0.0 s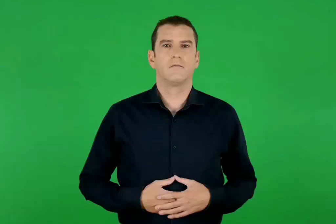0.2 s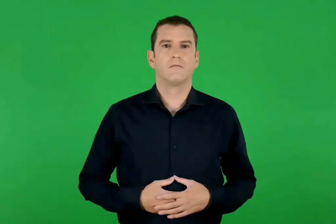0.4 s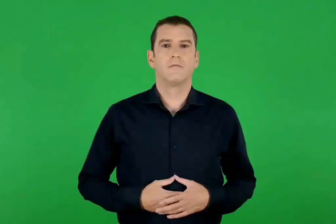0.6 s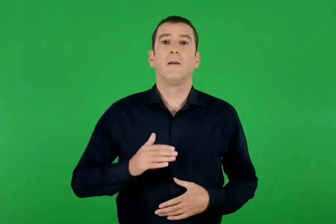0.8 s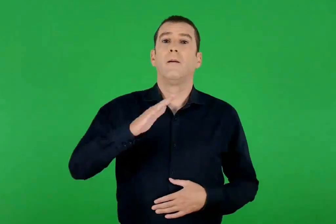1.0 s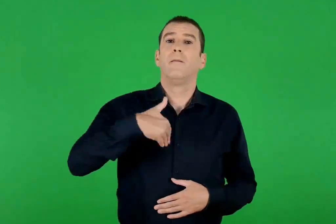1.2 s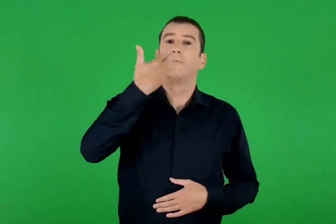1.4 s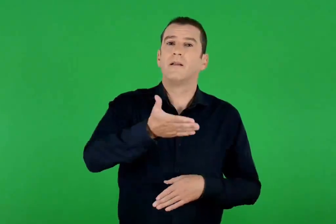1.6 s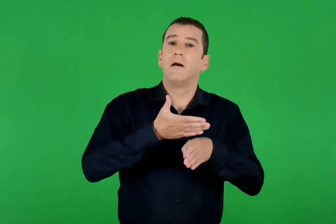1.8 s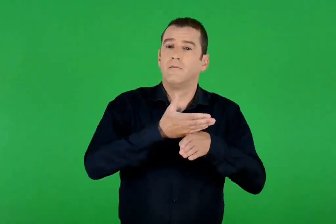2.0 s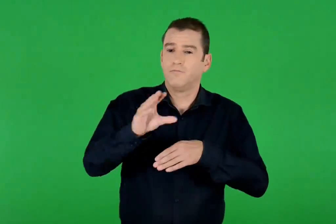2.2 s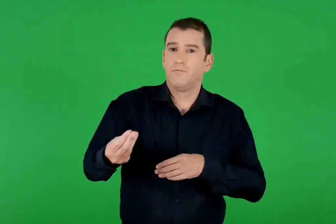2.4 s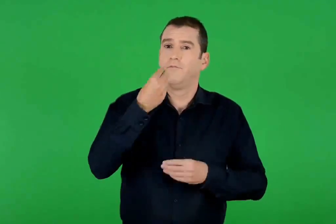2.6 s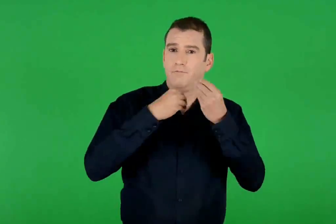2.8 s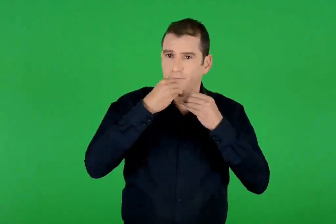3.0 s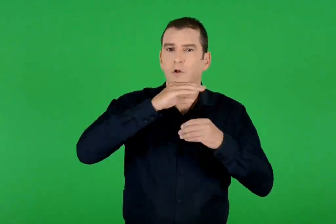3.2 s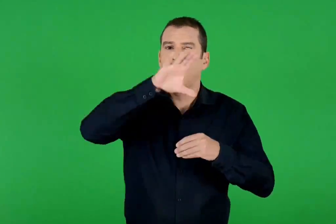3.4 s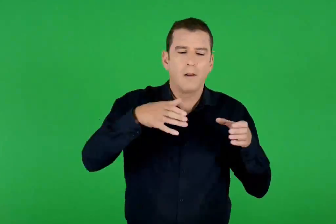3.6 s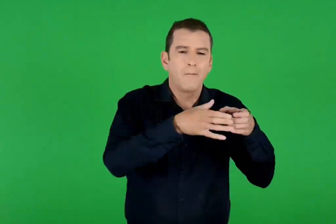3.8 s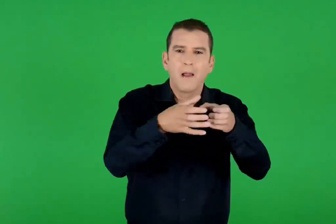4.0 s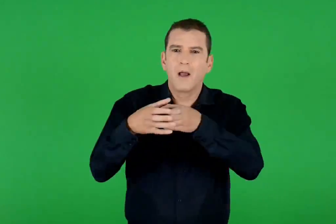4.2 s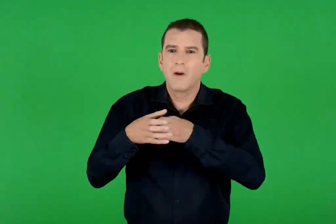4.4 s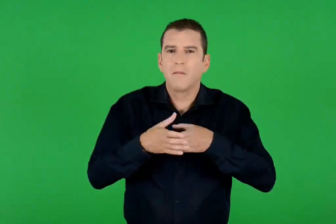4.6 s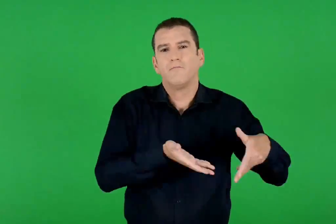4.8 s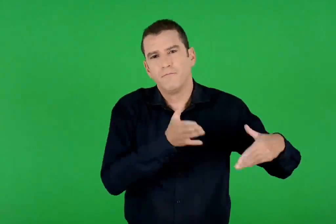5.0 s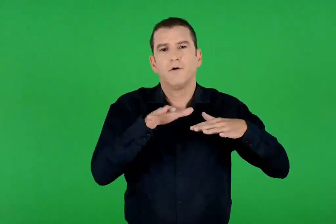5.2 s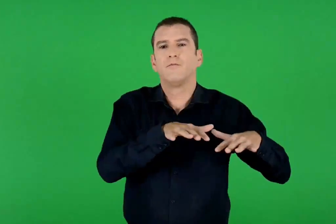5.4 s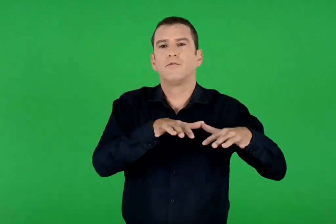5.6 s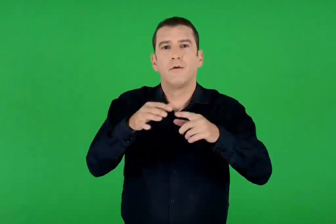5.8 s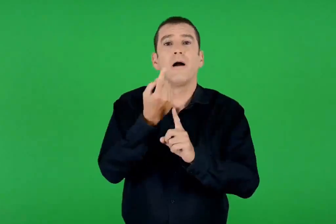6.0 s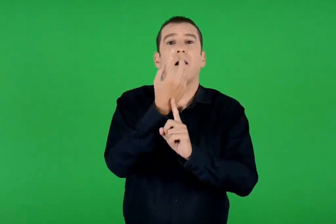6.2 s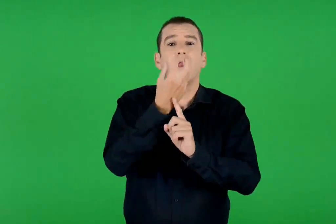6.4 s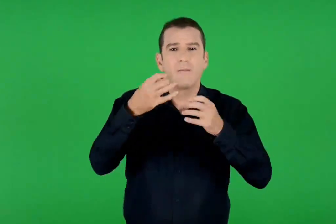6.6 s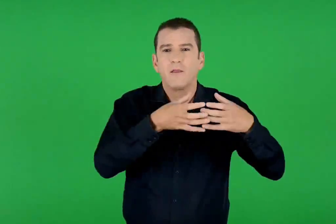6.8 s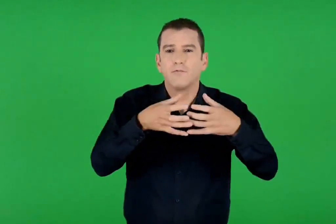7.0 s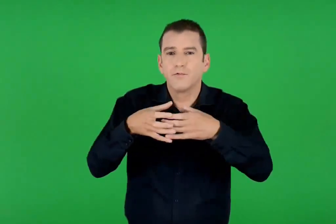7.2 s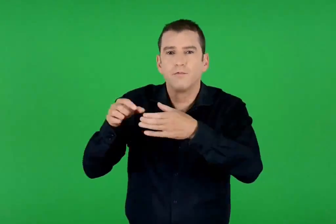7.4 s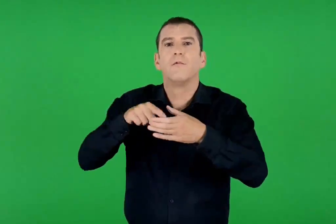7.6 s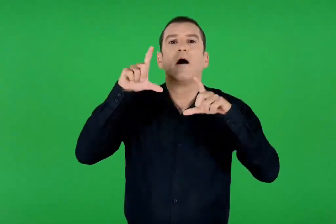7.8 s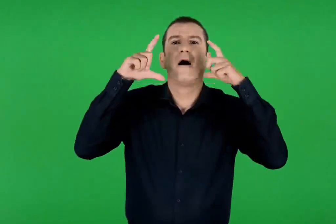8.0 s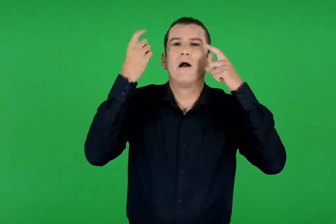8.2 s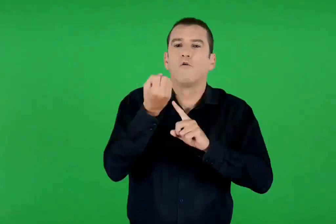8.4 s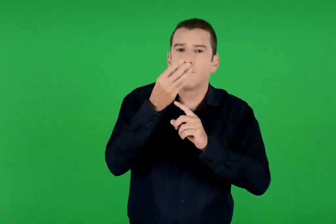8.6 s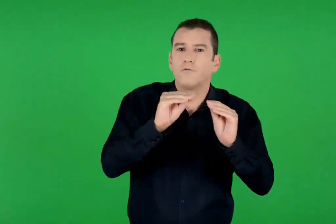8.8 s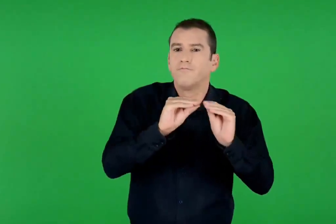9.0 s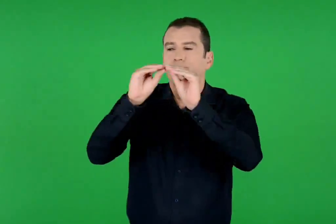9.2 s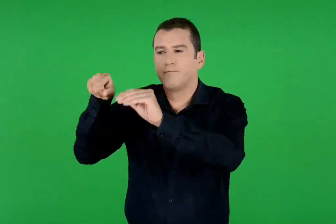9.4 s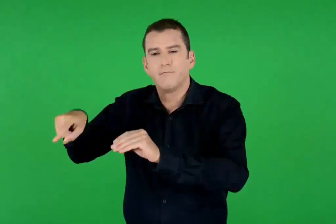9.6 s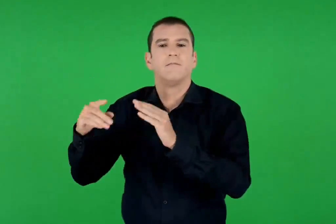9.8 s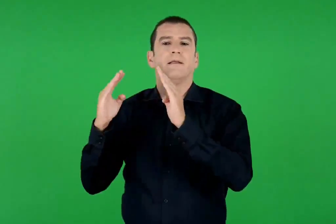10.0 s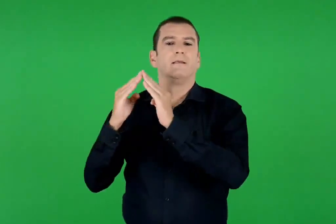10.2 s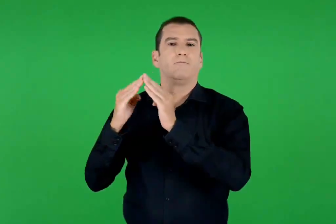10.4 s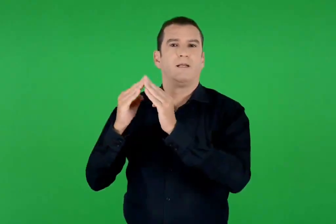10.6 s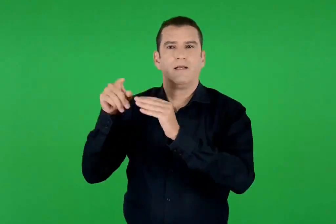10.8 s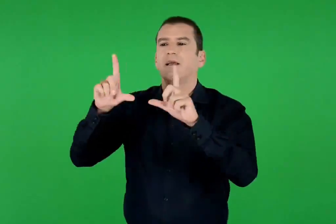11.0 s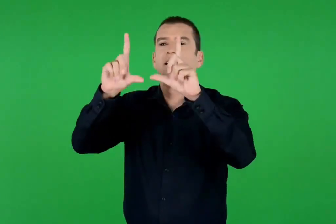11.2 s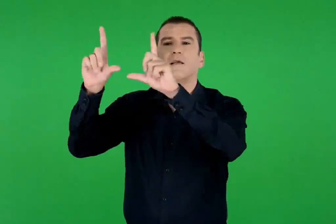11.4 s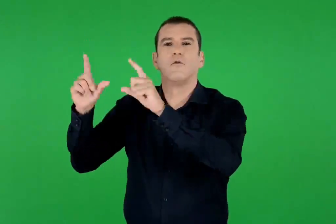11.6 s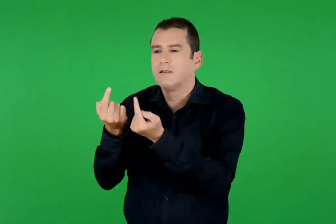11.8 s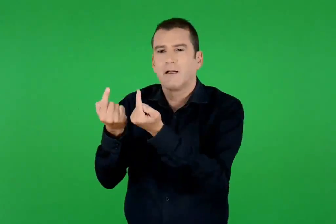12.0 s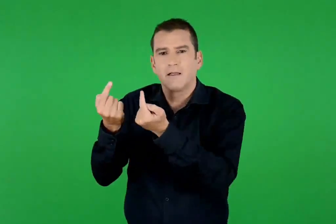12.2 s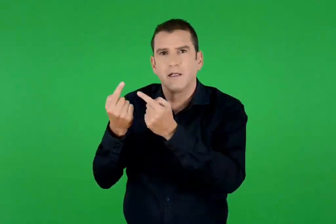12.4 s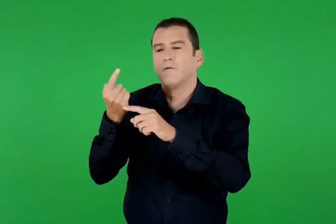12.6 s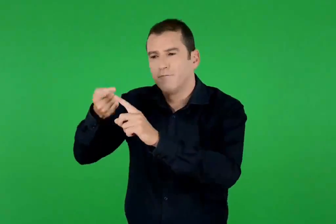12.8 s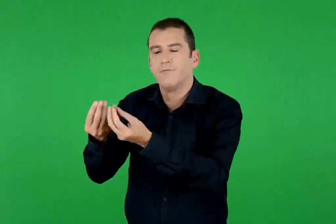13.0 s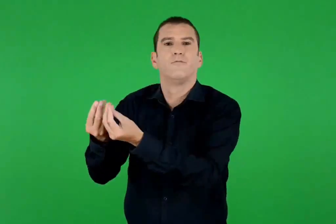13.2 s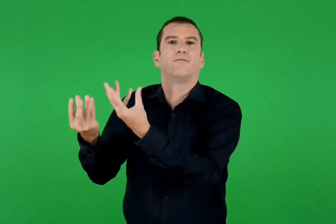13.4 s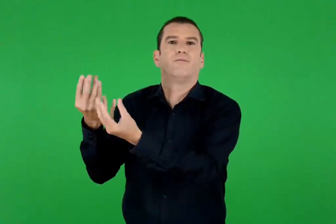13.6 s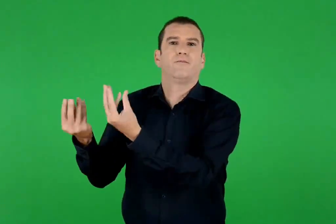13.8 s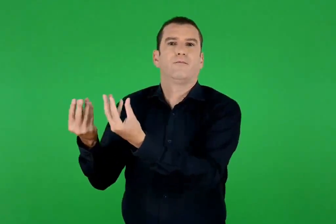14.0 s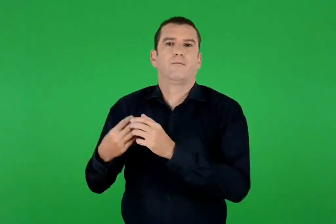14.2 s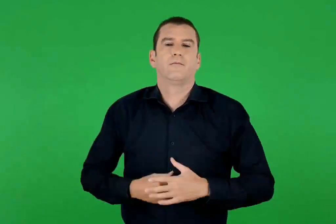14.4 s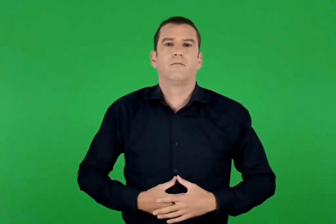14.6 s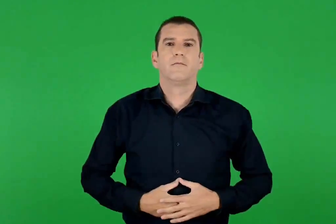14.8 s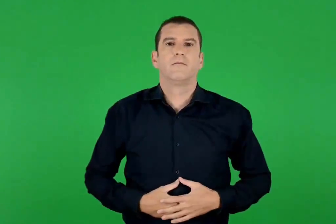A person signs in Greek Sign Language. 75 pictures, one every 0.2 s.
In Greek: μετά το αντίδωρο φεύγαμε παρέες παρέες με αναμμένες λαμπάδες για να μεταφέρουμε το άγιο φως στο σπίτι , να ανάψουμε το καντήλι στις εικόνες
